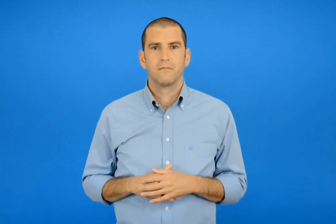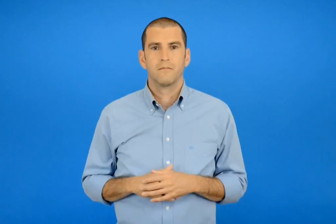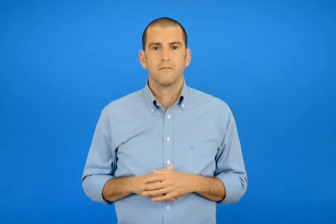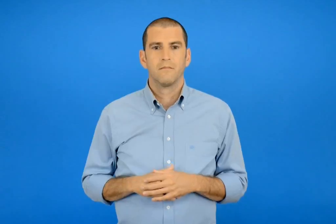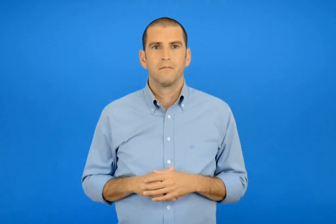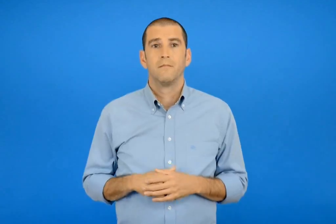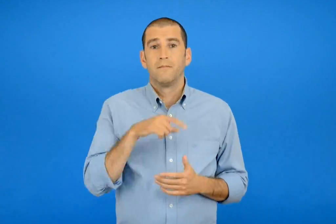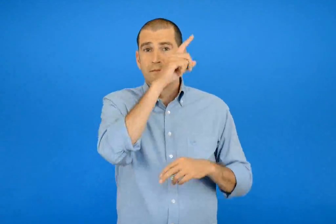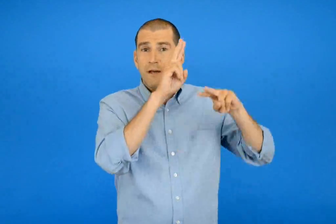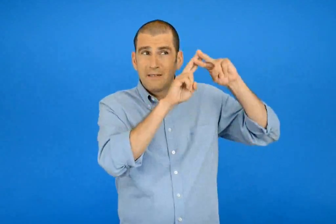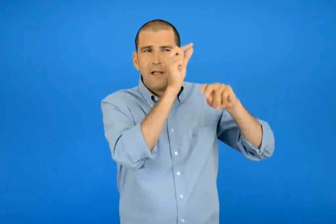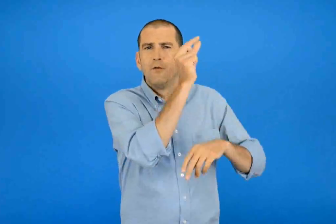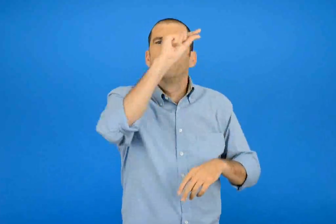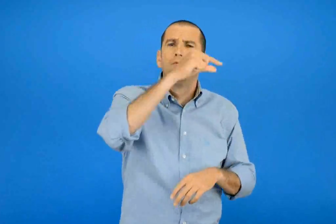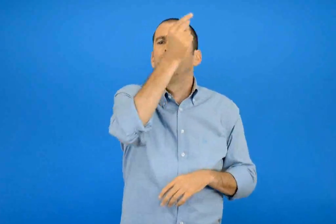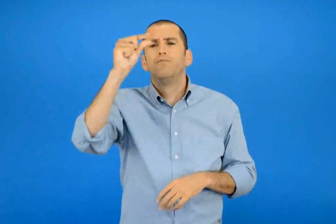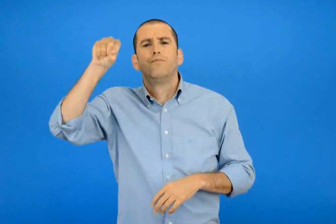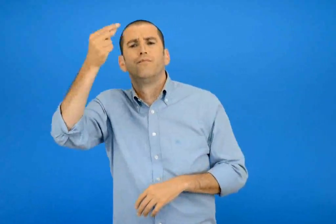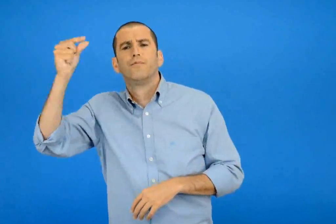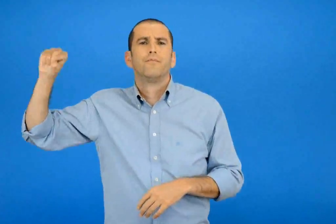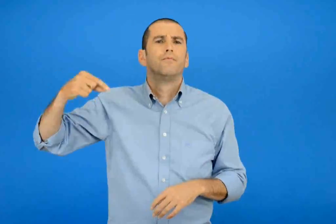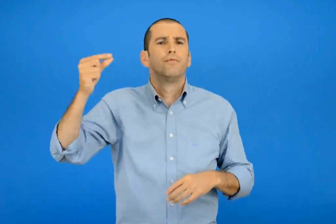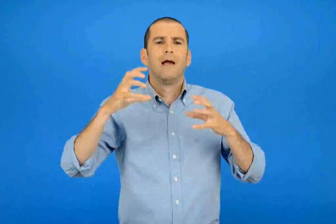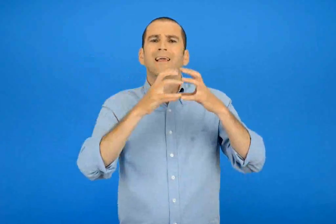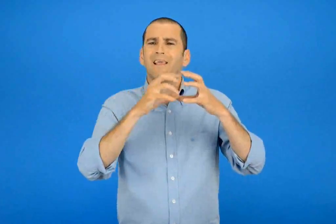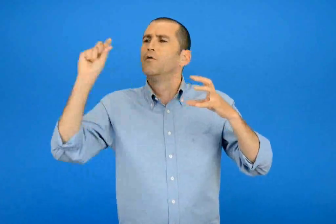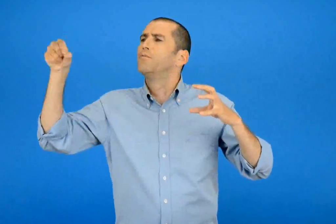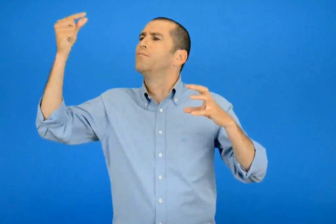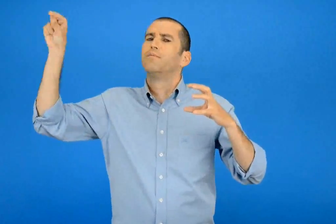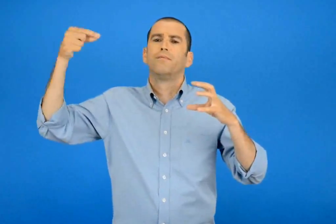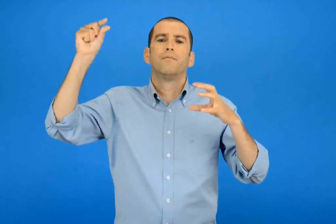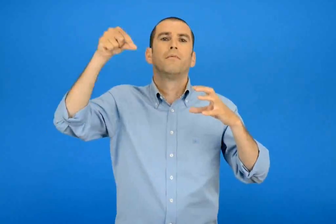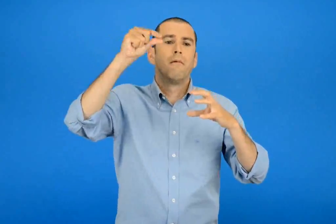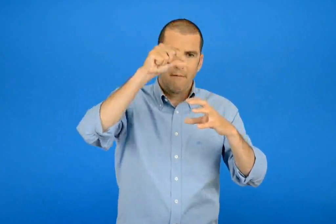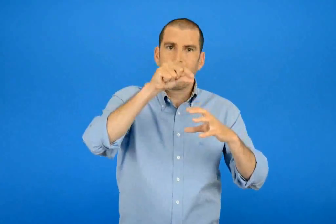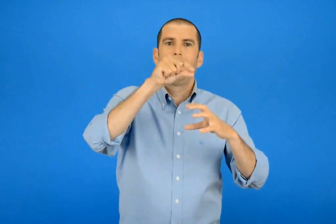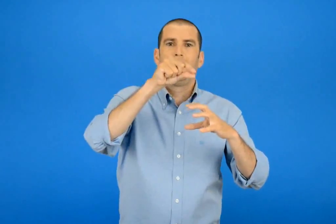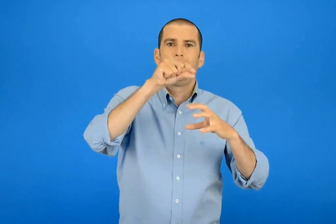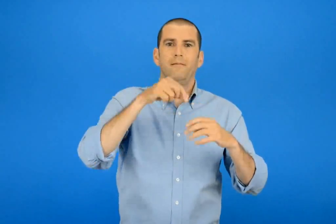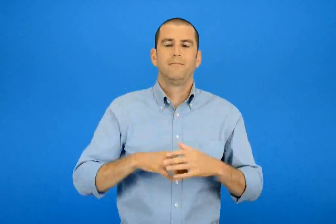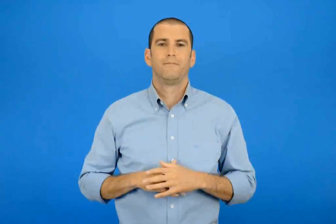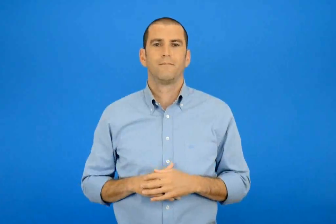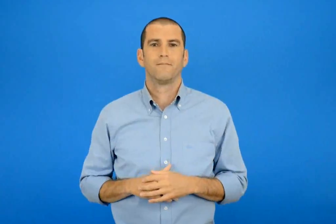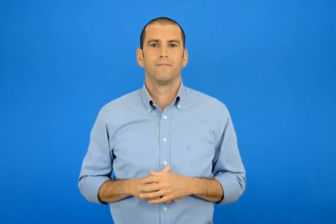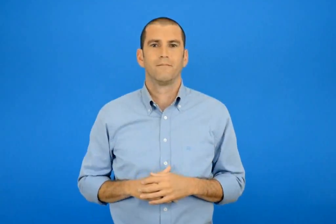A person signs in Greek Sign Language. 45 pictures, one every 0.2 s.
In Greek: στριφογύρισε στριφογύρισε και κάποτε έφτασε πάνω από τη γη
